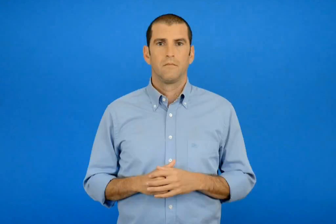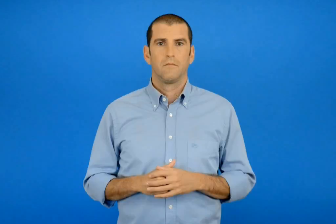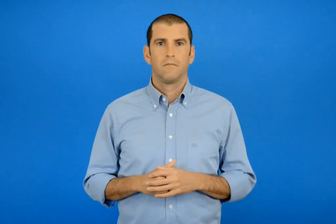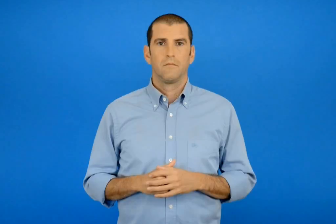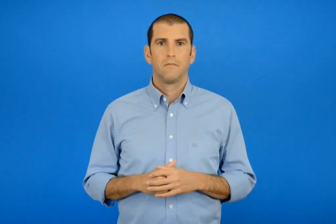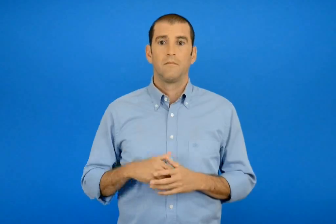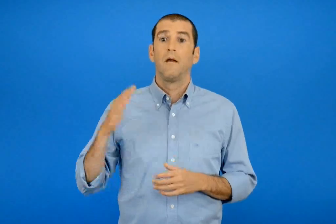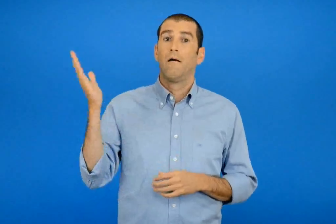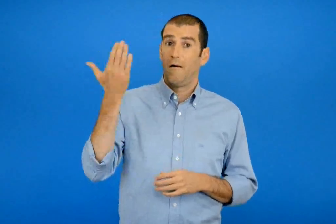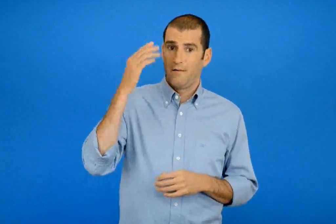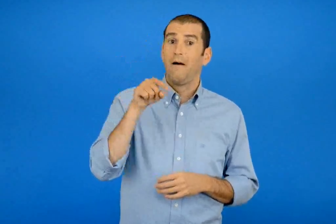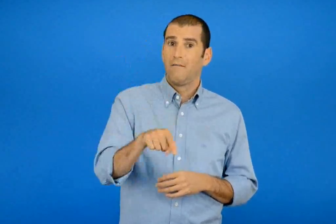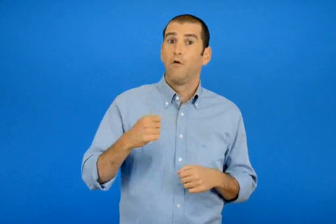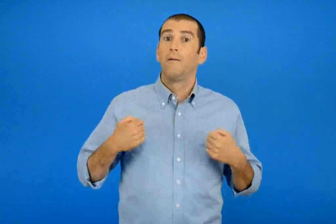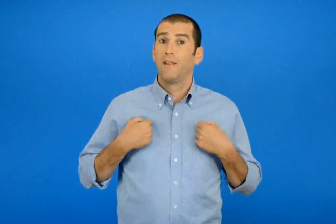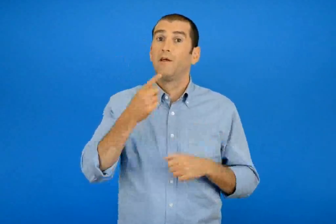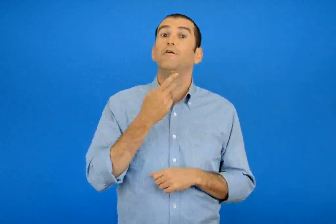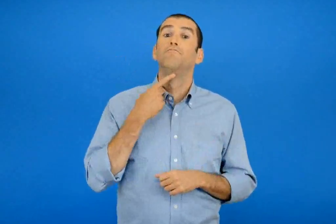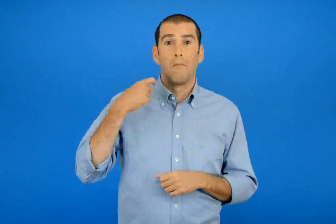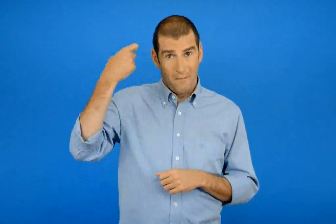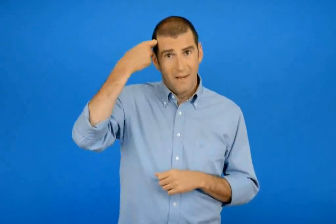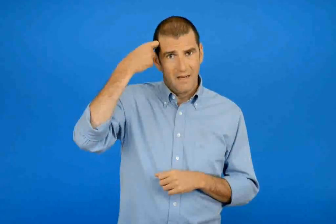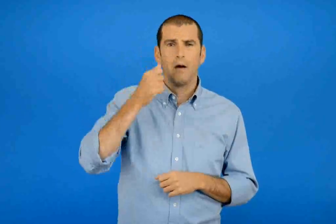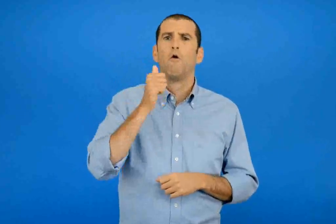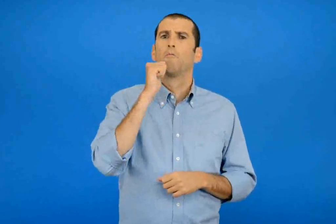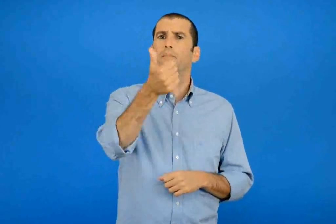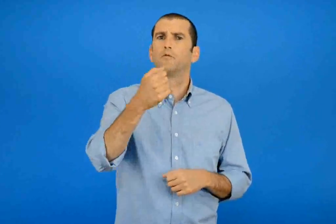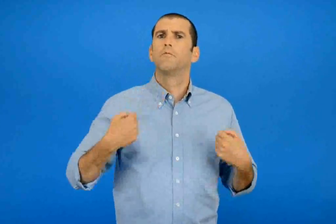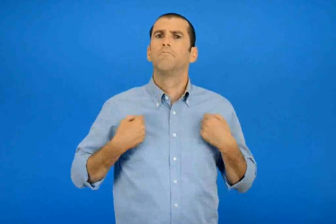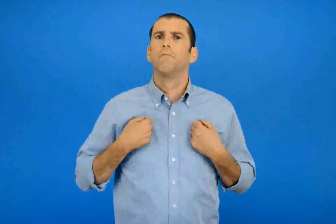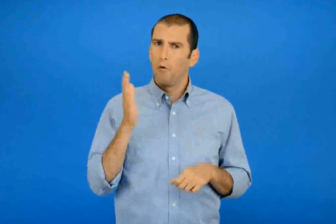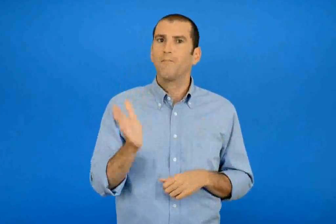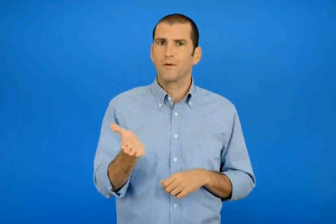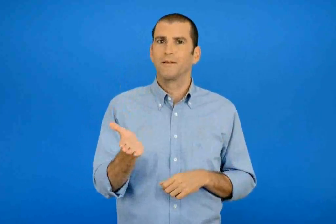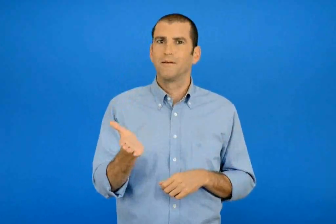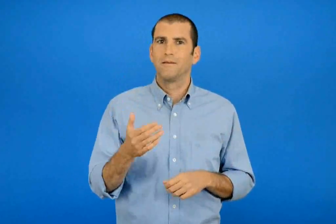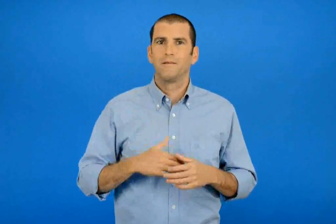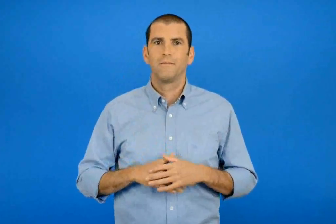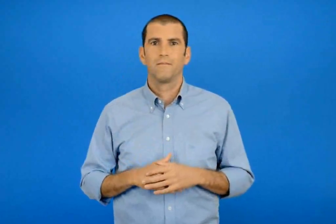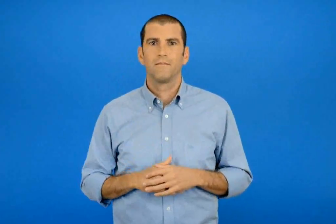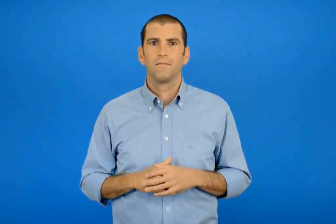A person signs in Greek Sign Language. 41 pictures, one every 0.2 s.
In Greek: αν σου άρεσε αυτό το παιχνίδι μπορείς να το παίξεις και μονός σου
